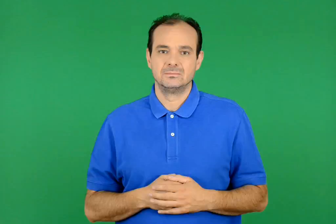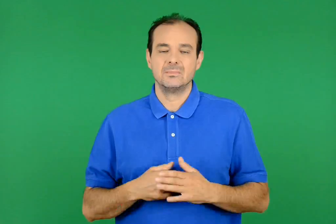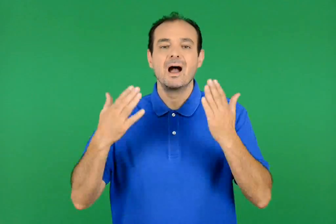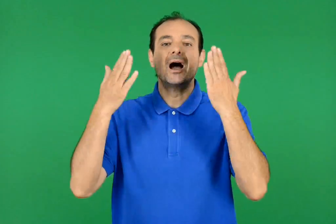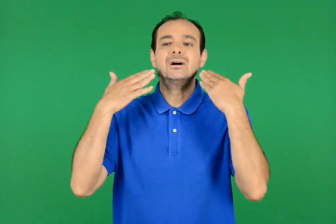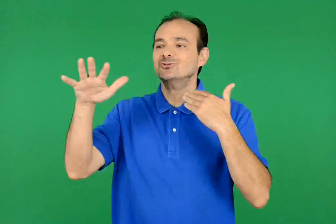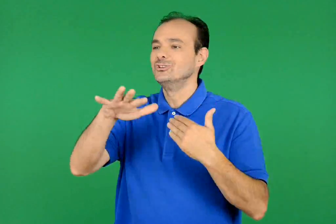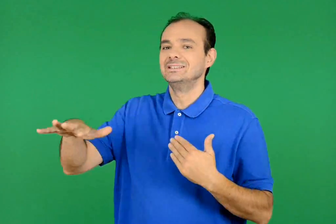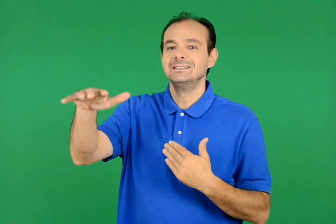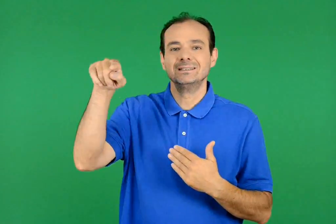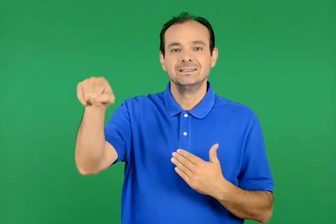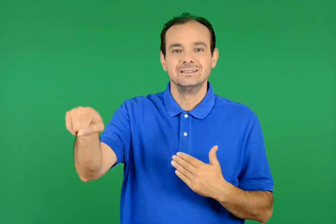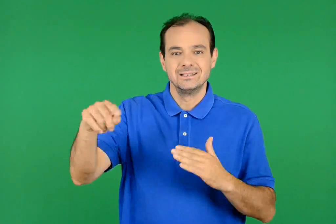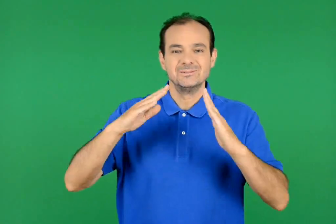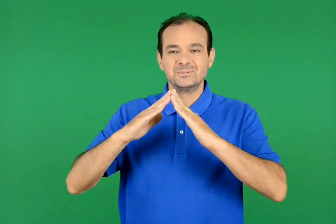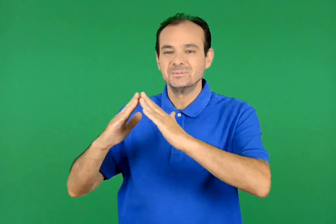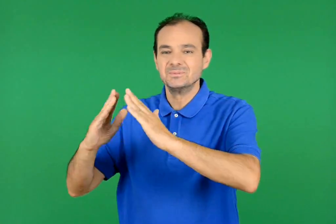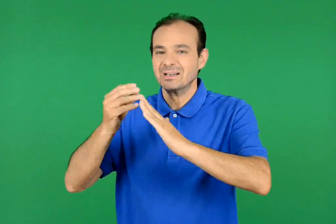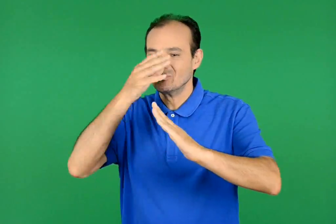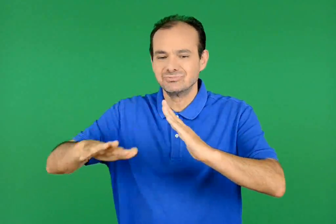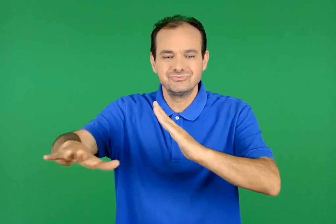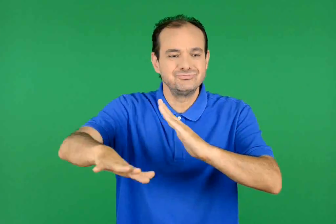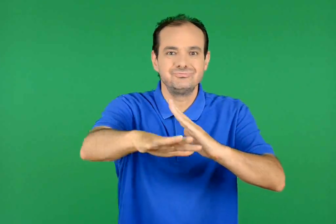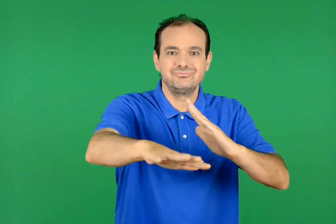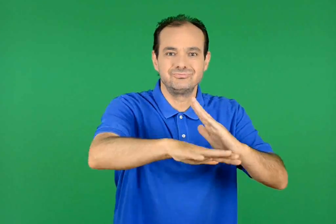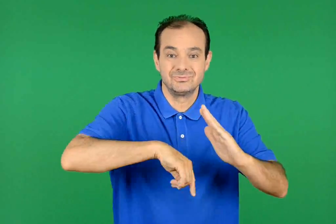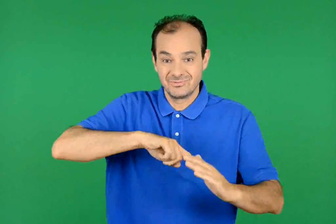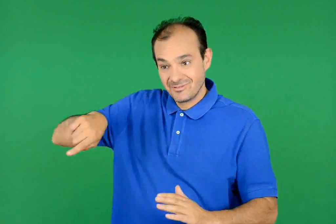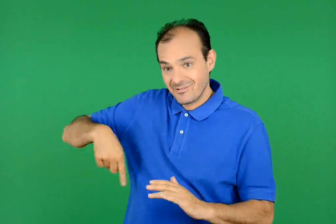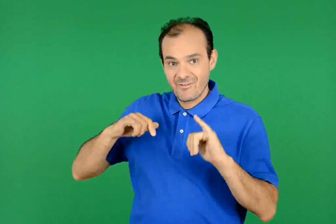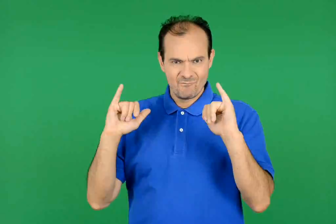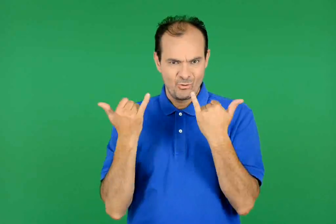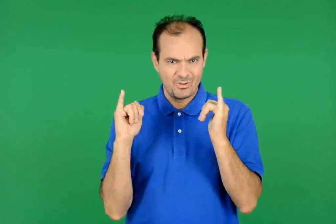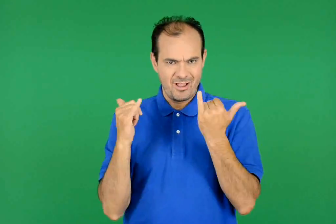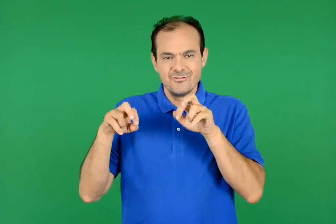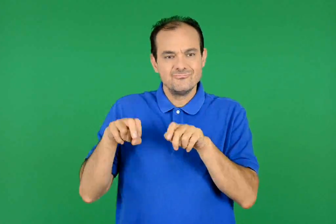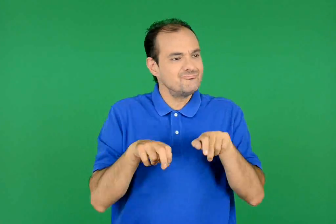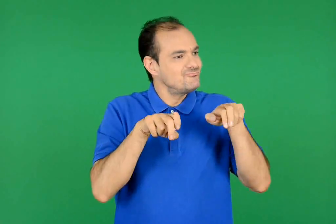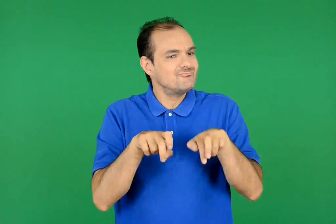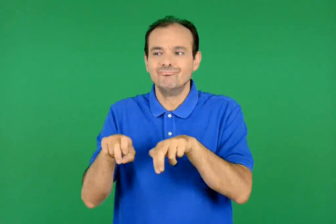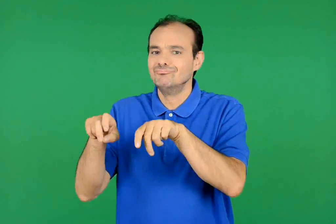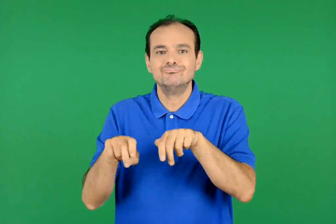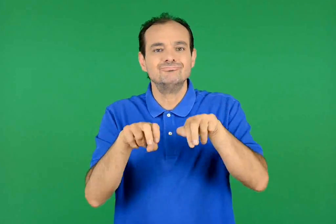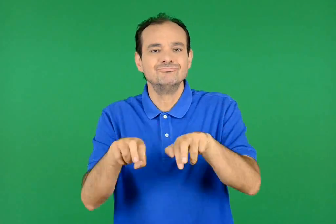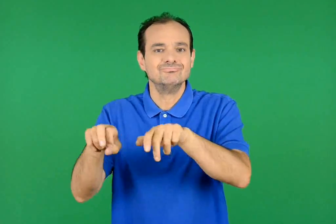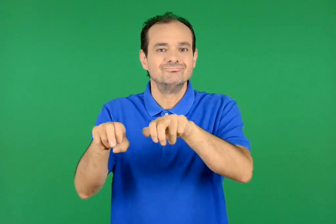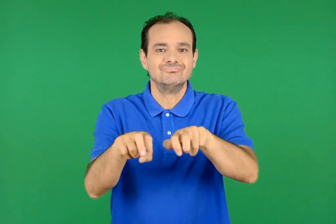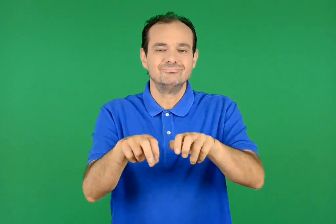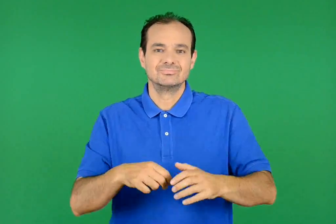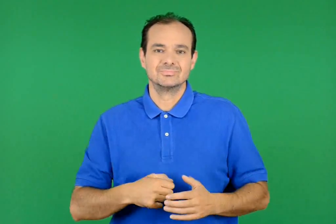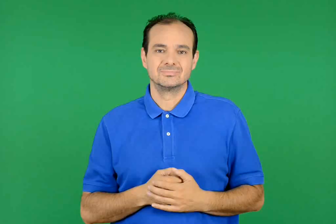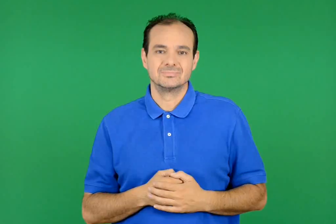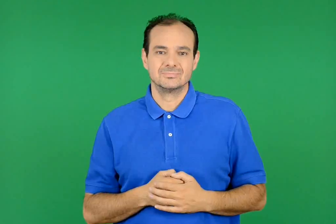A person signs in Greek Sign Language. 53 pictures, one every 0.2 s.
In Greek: κάνουμε βόλτες σε κήπους σπιτιών στην εξοχή
